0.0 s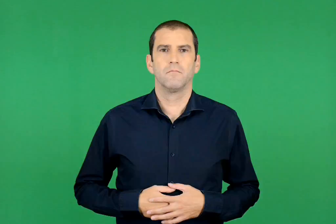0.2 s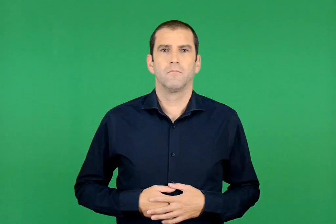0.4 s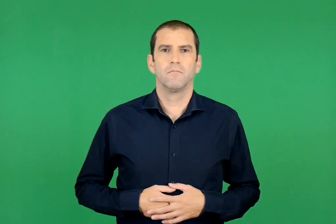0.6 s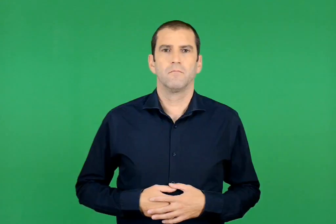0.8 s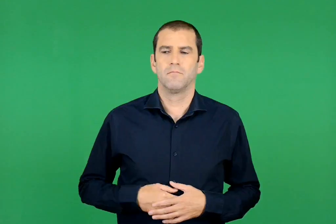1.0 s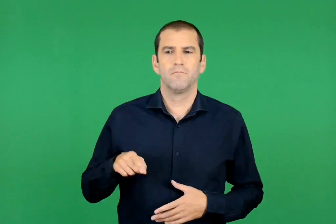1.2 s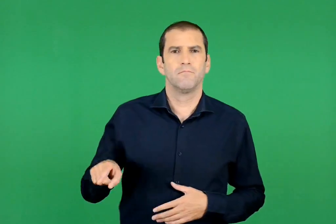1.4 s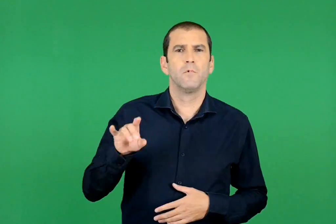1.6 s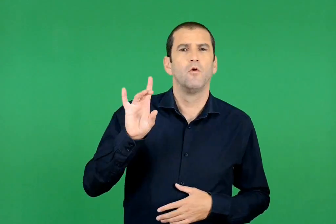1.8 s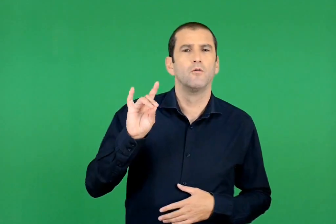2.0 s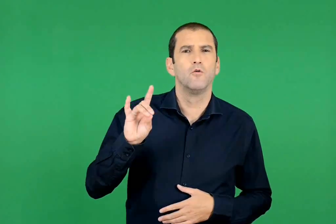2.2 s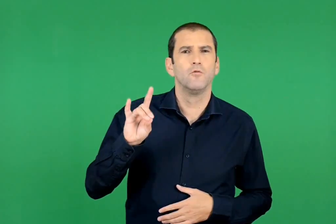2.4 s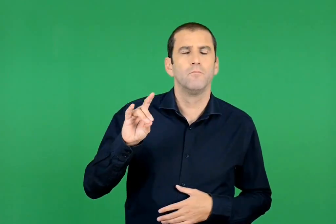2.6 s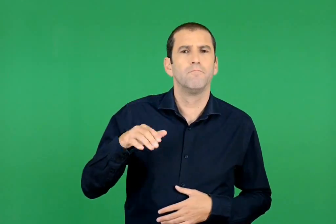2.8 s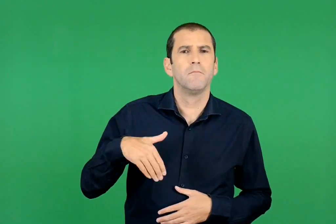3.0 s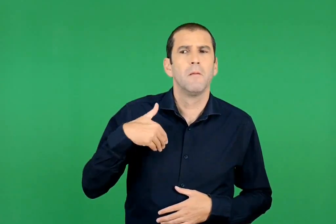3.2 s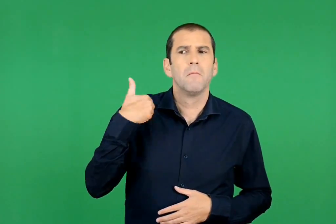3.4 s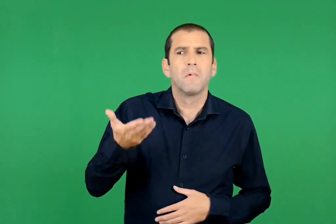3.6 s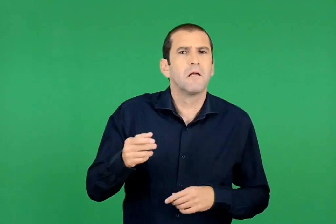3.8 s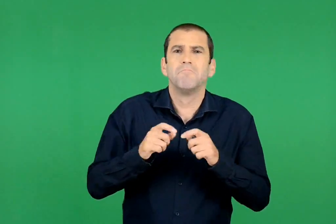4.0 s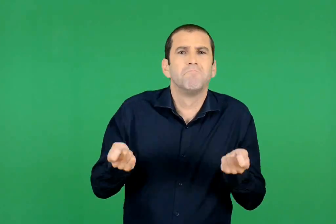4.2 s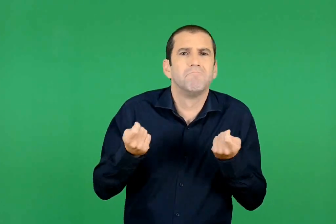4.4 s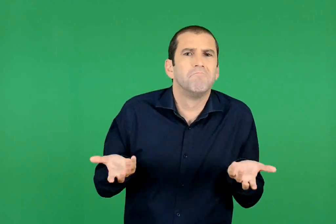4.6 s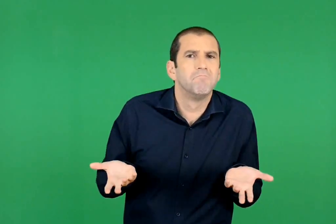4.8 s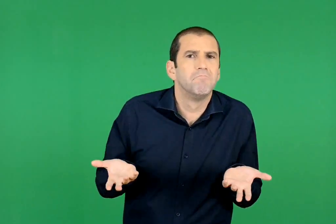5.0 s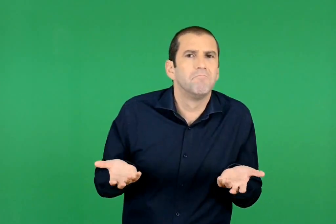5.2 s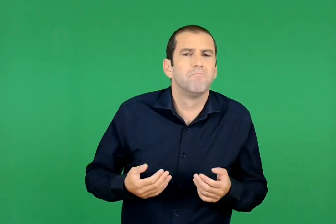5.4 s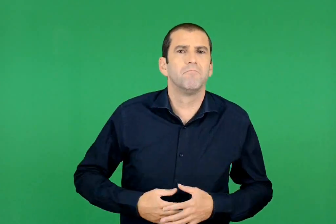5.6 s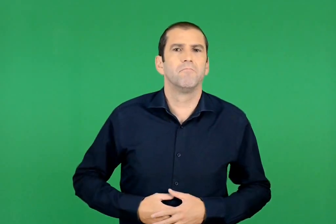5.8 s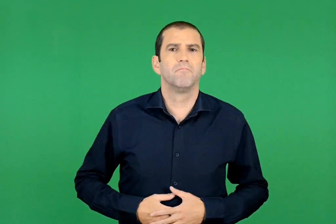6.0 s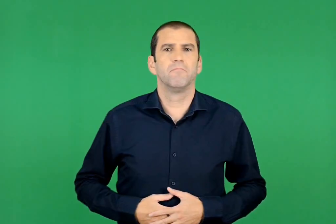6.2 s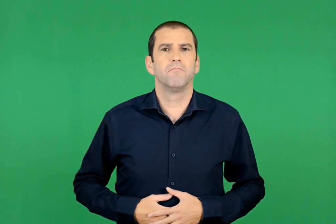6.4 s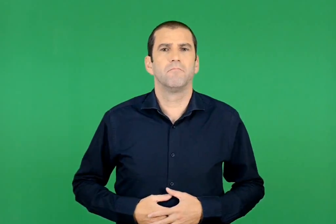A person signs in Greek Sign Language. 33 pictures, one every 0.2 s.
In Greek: τι να έγινε ο σκύλος ;
